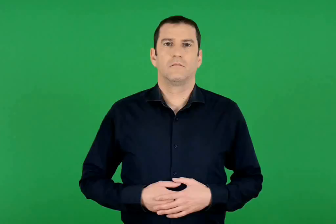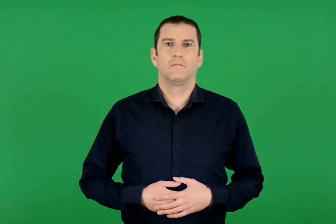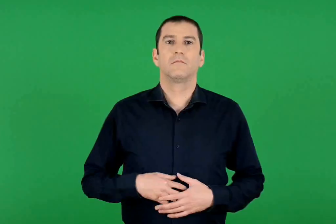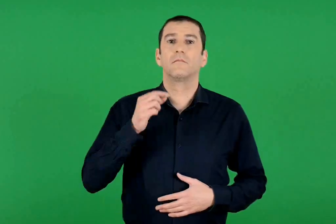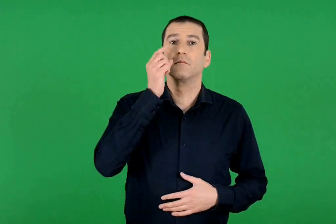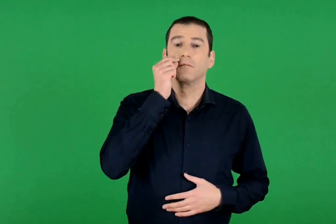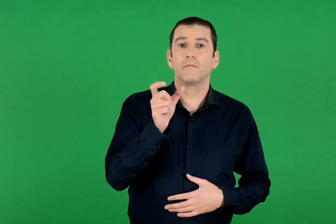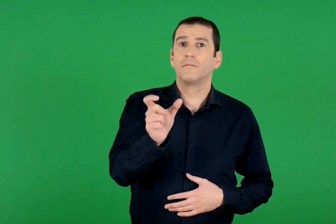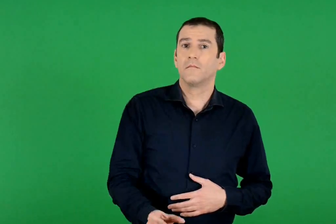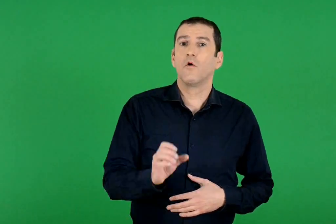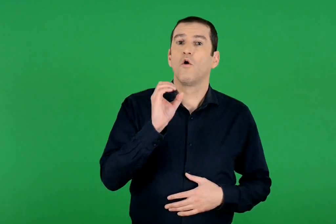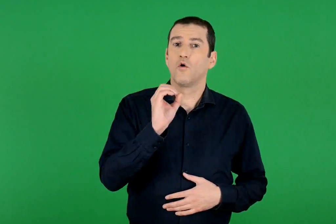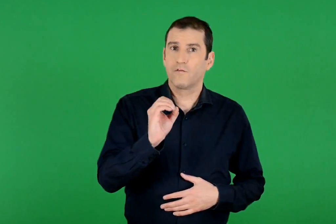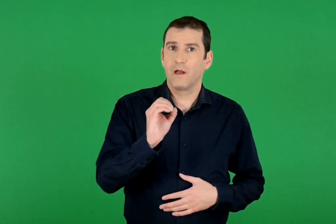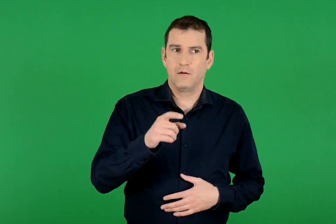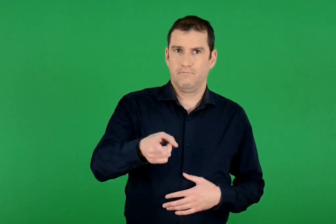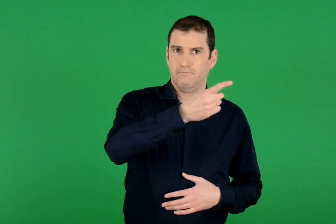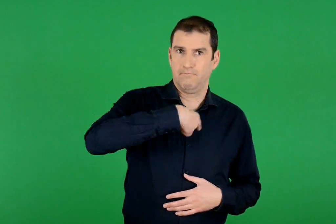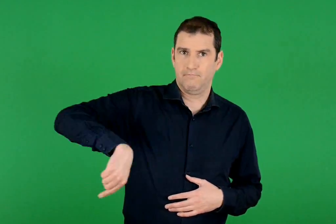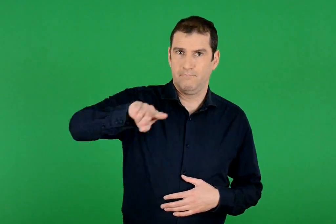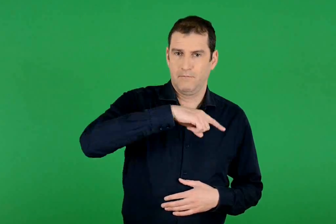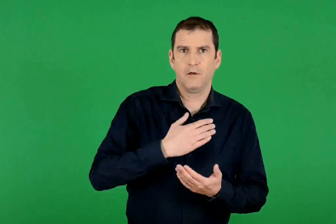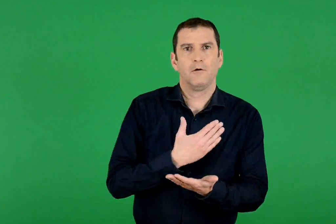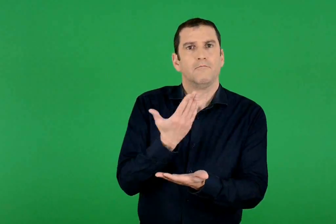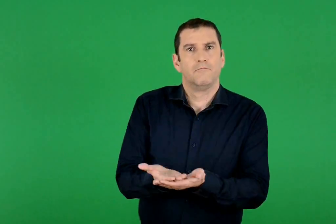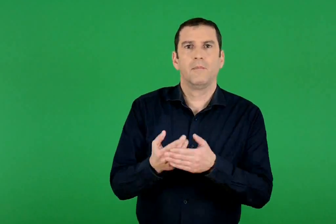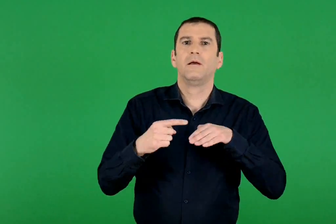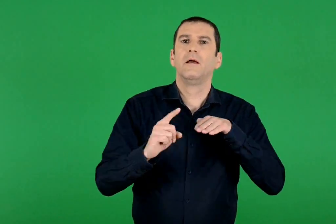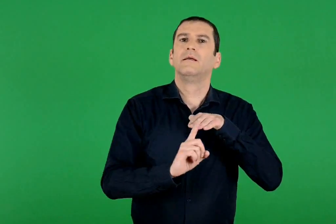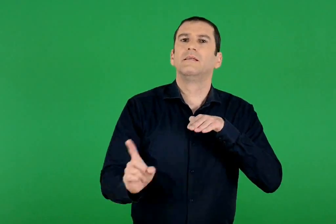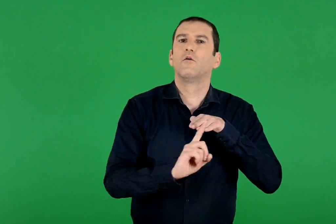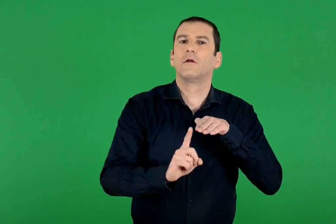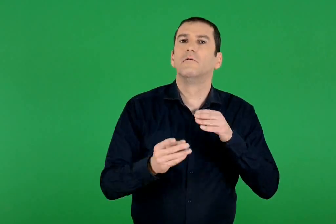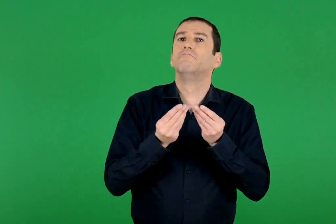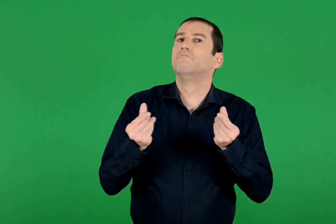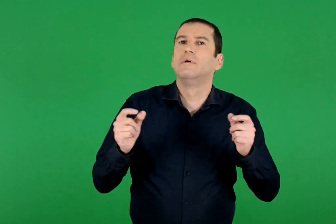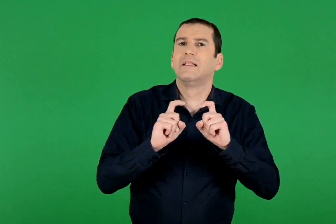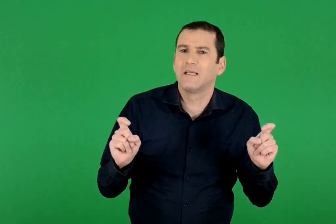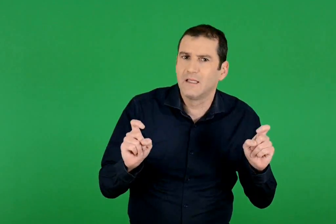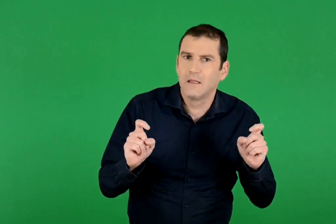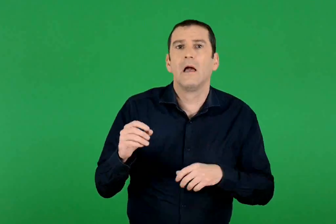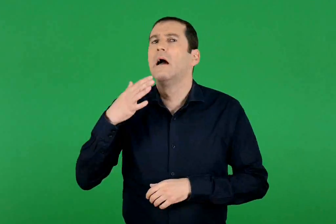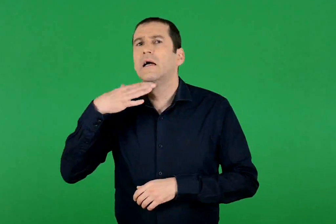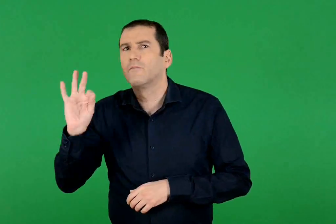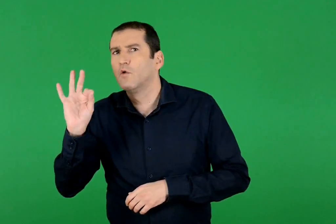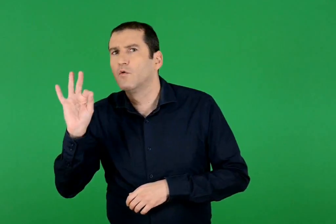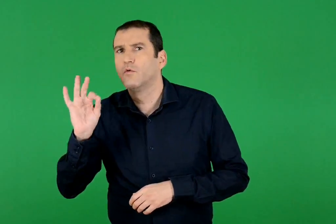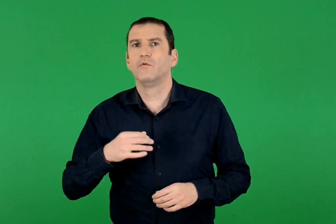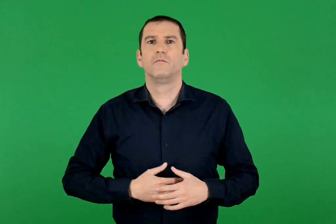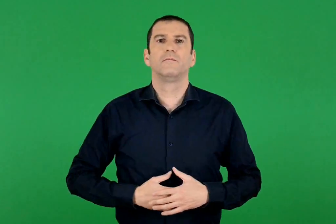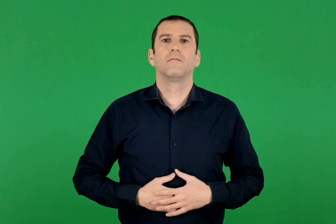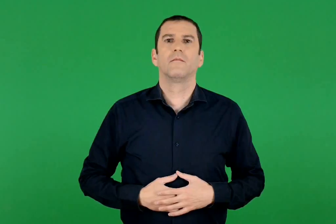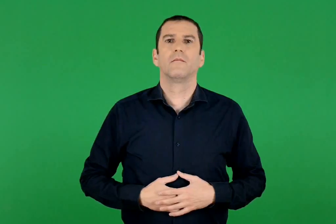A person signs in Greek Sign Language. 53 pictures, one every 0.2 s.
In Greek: ποιο μέσο συγκοινωνίας θα προτείναμε στον ορφέα και για ποιους λόγους ;
